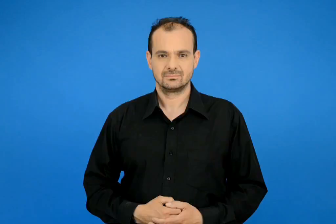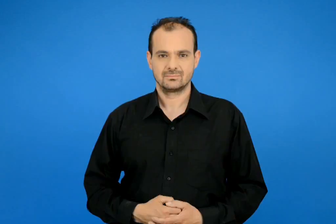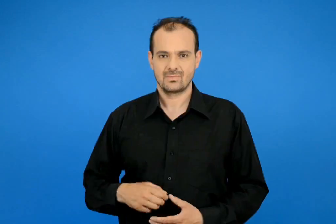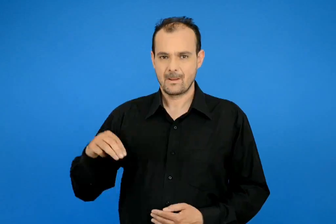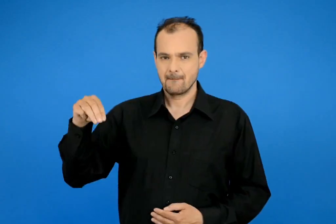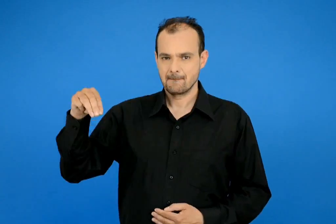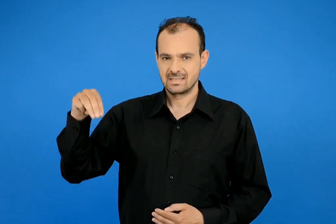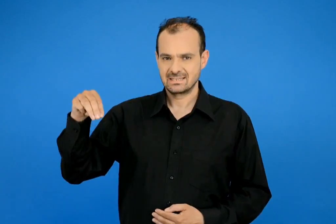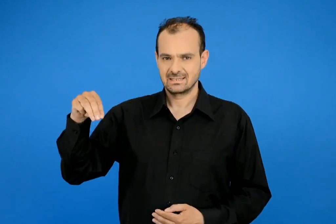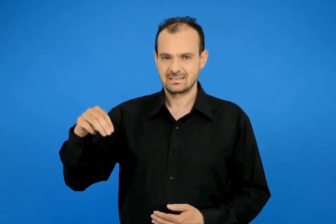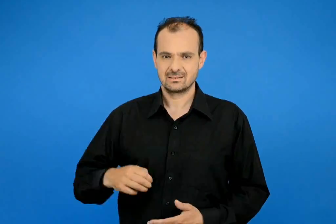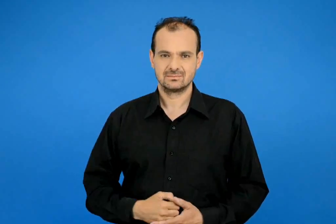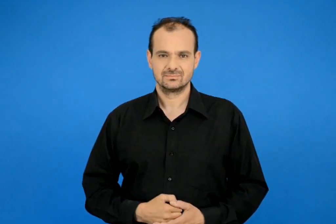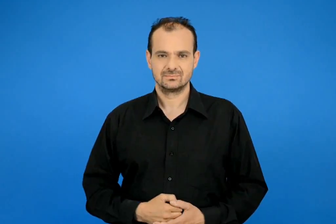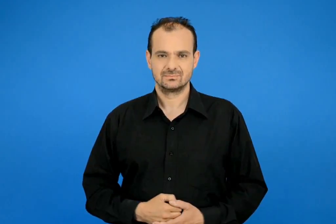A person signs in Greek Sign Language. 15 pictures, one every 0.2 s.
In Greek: μι
